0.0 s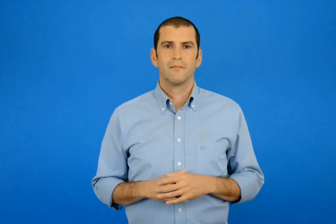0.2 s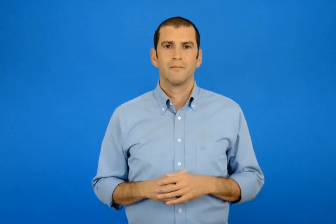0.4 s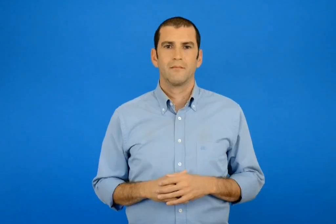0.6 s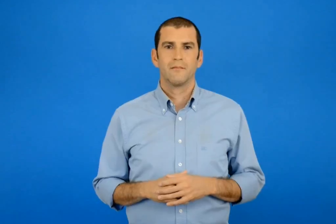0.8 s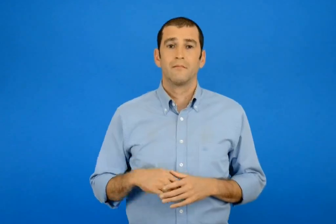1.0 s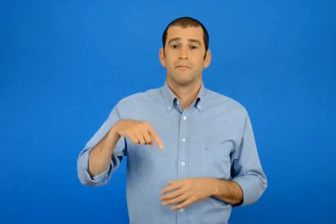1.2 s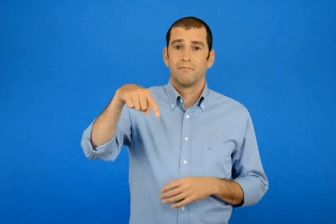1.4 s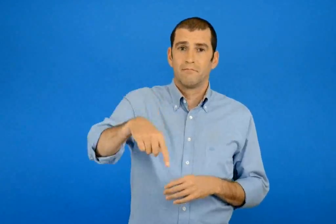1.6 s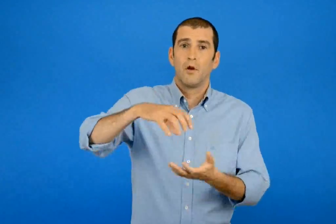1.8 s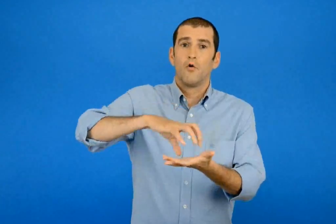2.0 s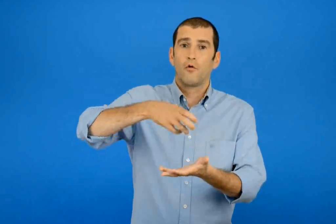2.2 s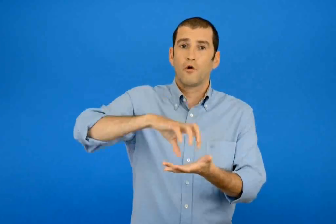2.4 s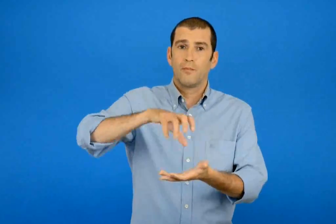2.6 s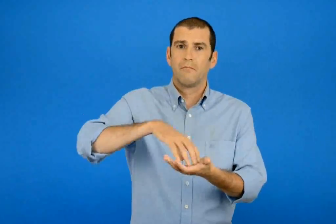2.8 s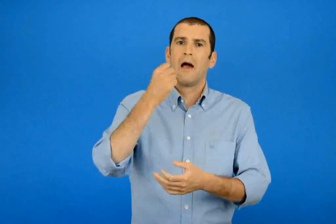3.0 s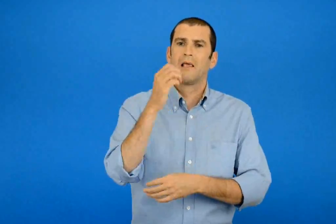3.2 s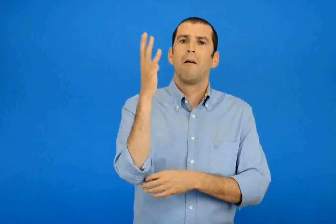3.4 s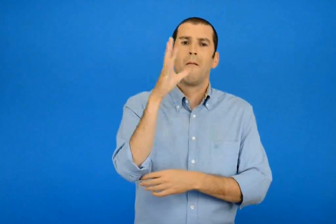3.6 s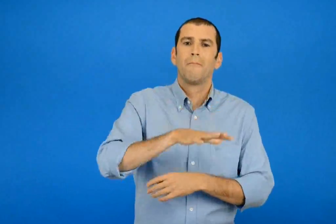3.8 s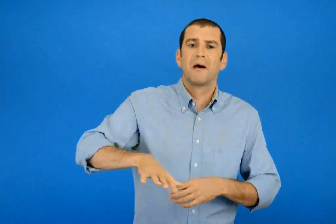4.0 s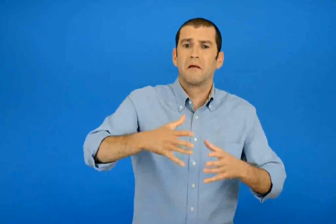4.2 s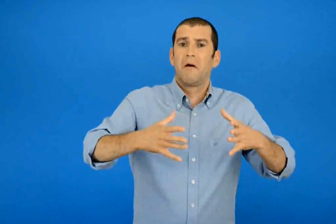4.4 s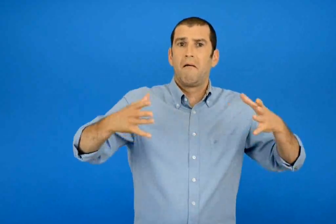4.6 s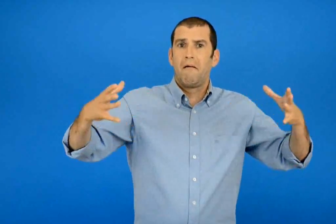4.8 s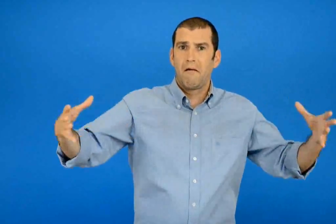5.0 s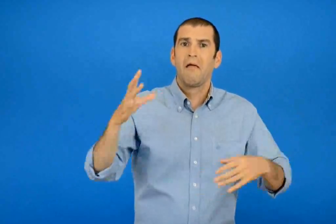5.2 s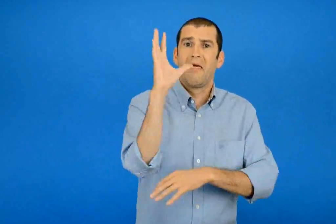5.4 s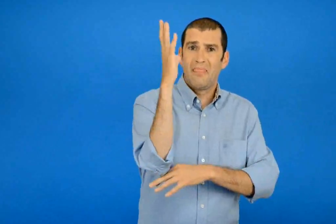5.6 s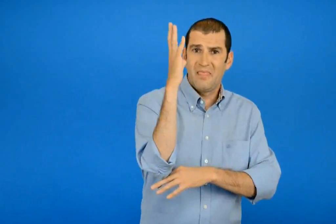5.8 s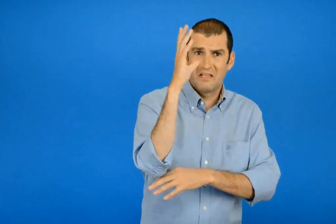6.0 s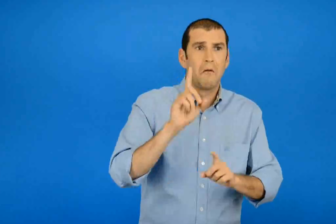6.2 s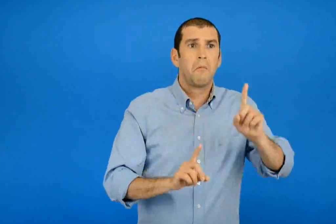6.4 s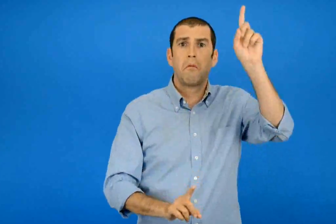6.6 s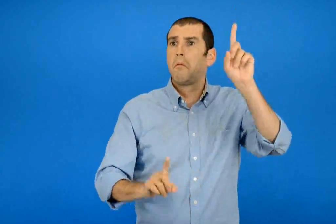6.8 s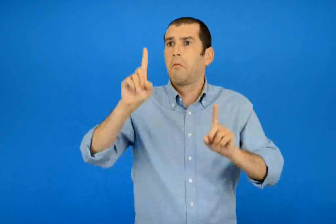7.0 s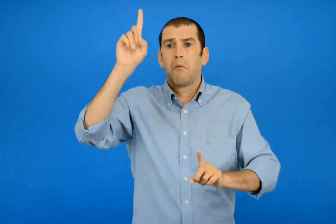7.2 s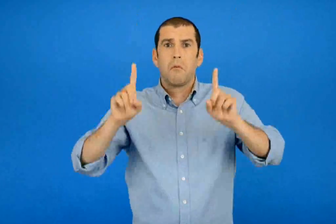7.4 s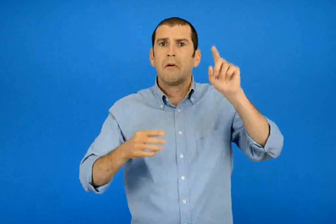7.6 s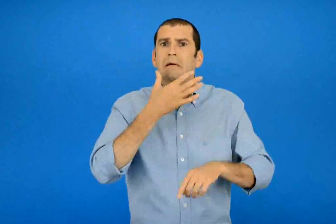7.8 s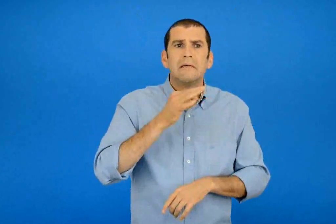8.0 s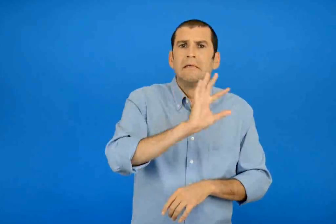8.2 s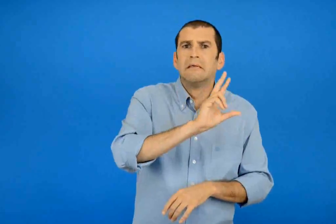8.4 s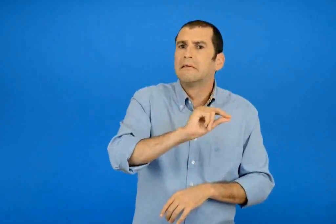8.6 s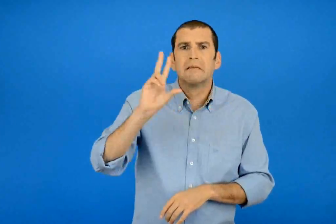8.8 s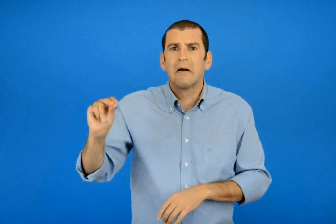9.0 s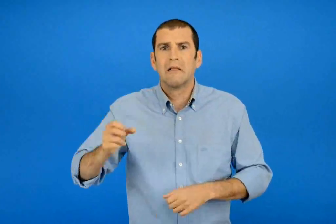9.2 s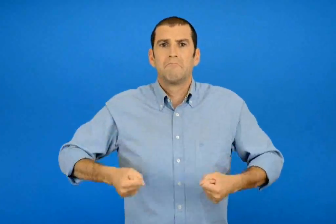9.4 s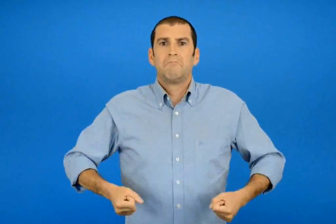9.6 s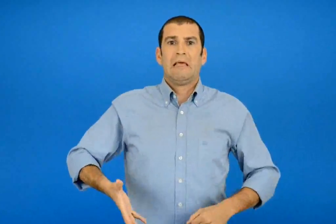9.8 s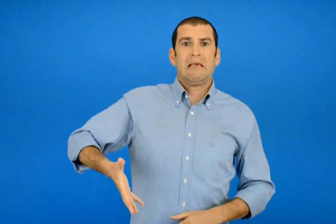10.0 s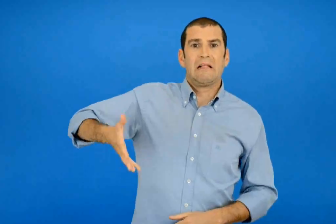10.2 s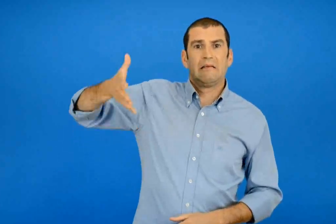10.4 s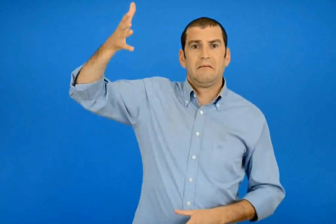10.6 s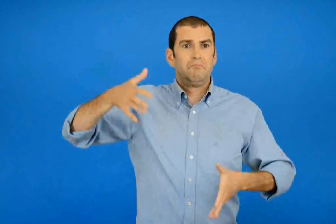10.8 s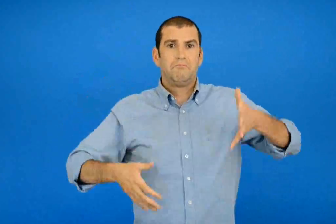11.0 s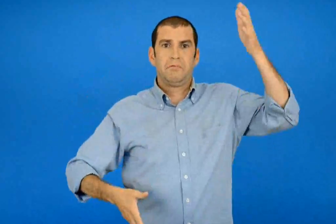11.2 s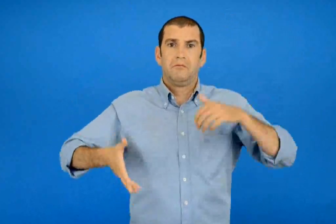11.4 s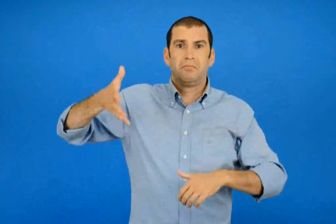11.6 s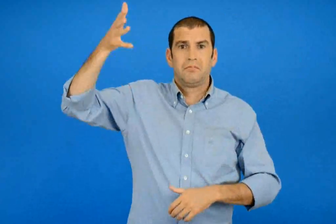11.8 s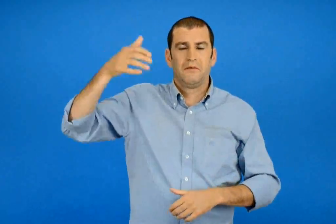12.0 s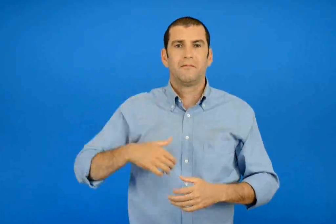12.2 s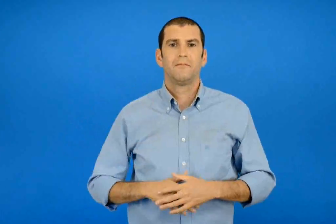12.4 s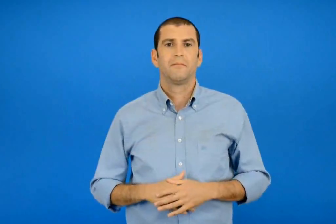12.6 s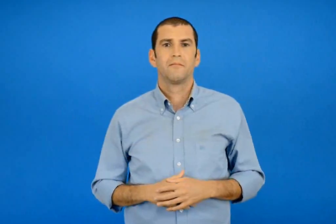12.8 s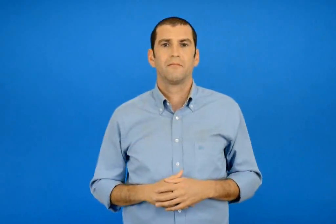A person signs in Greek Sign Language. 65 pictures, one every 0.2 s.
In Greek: η χωχαρουπα έχει μεγάλα πάρκα με ψηλά δέντρα σαν γίγαντες
